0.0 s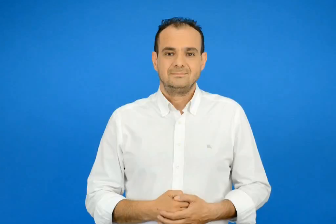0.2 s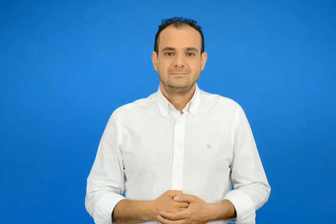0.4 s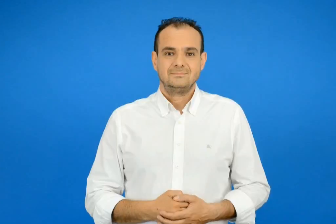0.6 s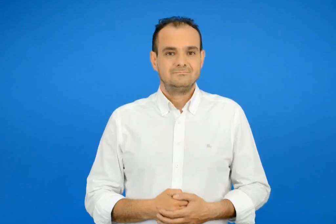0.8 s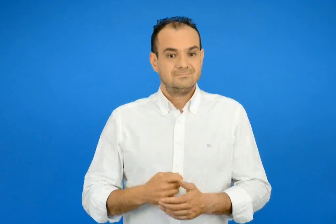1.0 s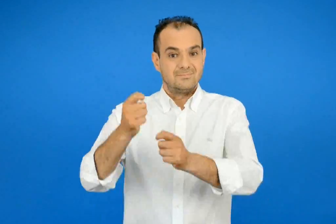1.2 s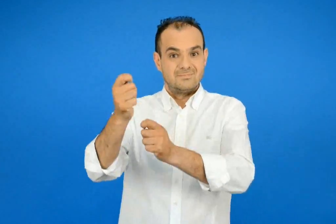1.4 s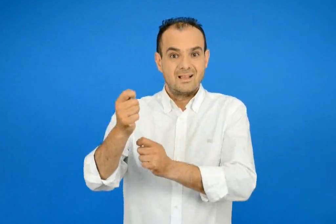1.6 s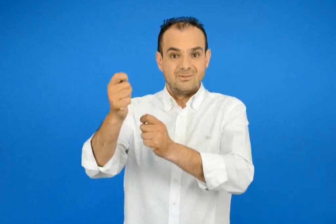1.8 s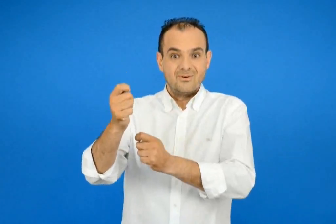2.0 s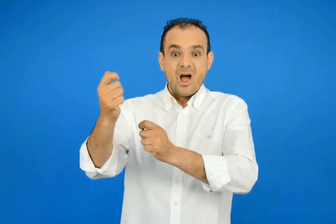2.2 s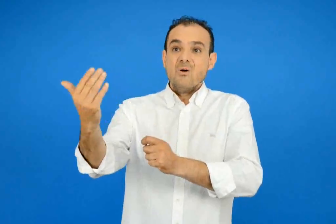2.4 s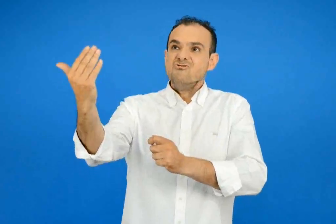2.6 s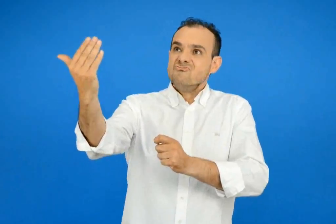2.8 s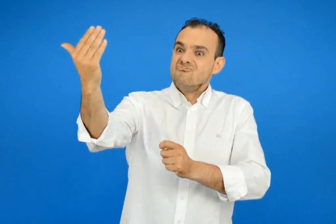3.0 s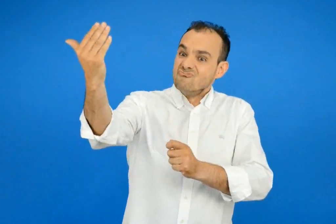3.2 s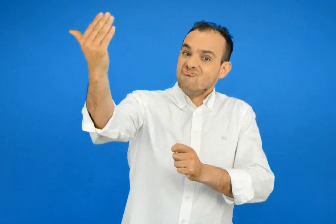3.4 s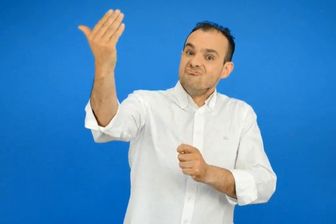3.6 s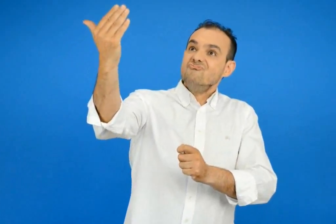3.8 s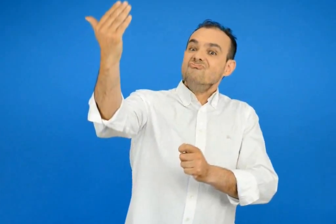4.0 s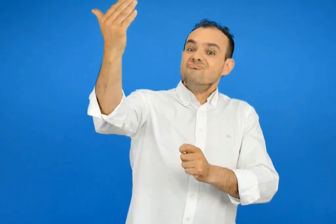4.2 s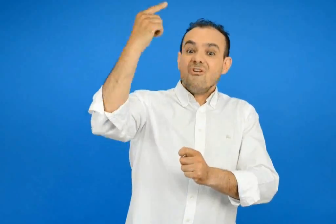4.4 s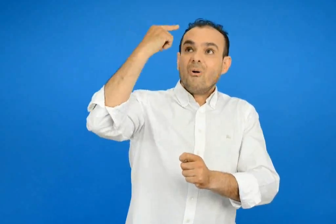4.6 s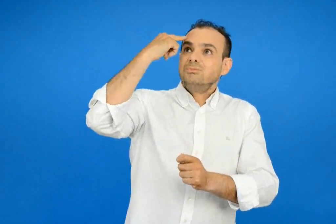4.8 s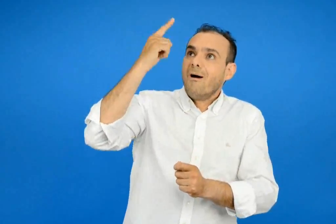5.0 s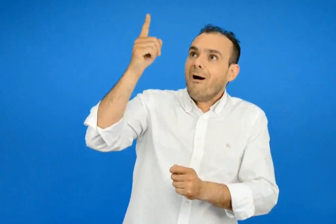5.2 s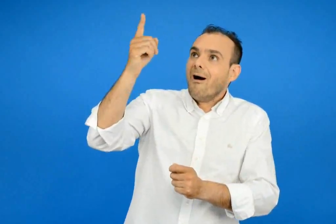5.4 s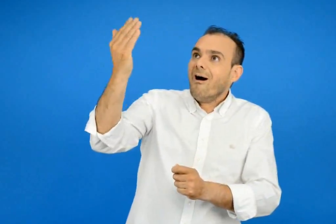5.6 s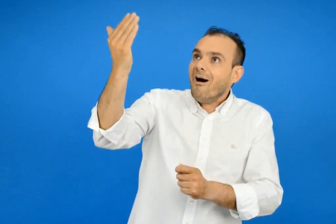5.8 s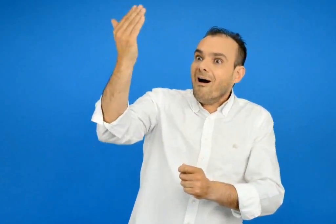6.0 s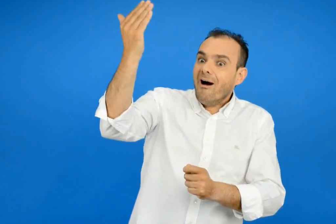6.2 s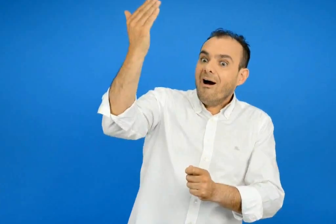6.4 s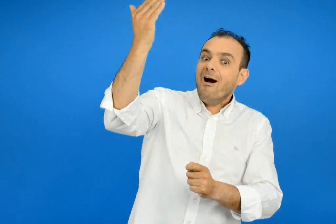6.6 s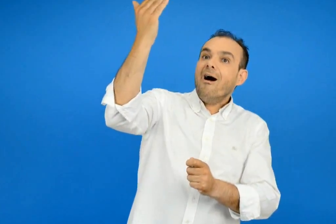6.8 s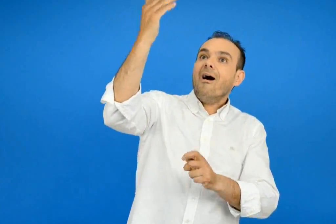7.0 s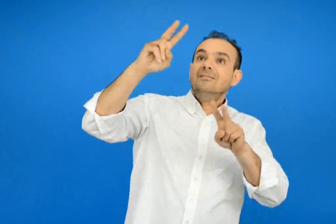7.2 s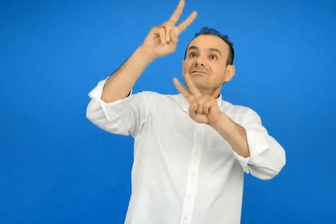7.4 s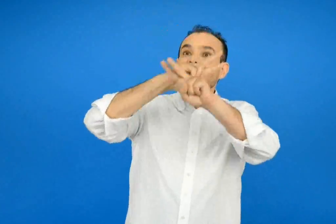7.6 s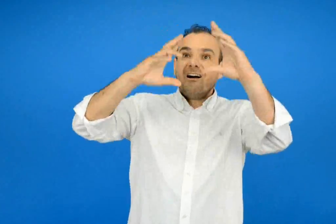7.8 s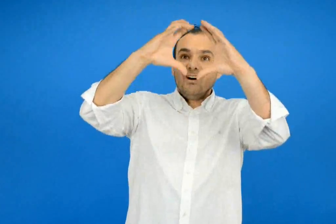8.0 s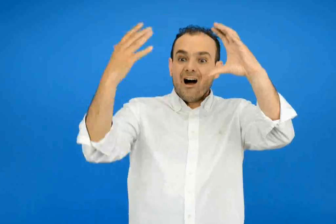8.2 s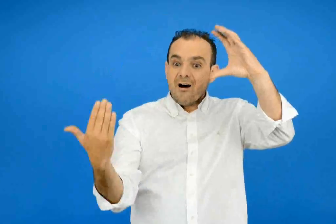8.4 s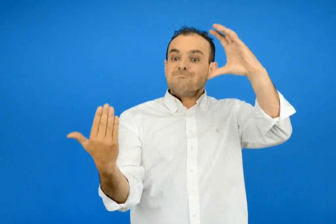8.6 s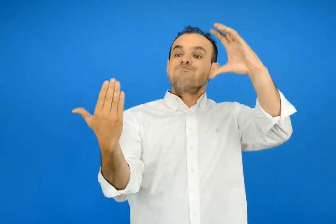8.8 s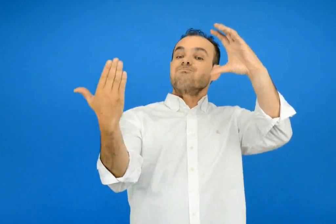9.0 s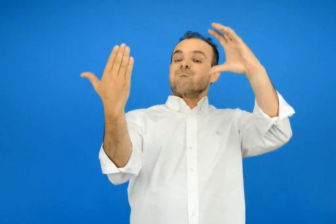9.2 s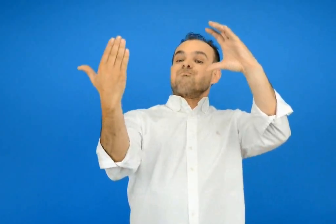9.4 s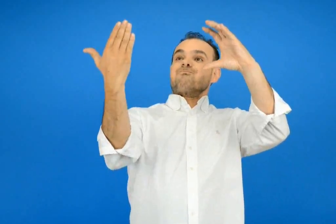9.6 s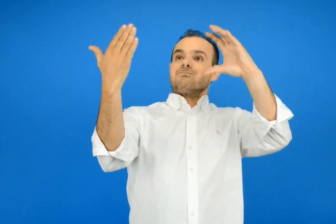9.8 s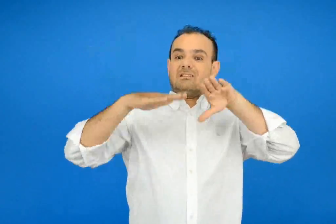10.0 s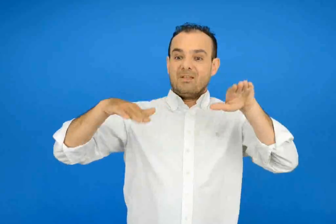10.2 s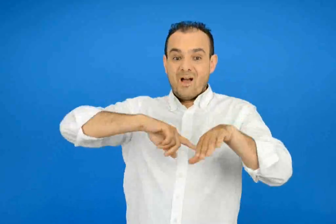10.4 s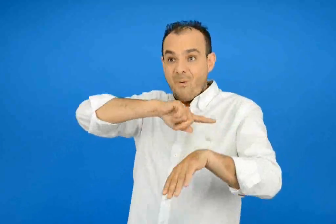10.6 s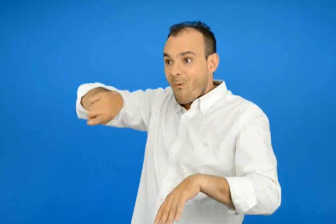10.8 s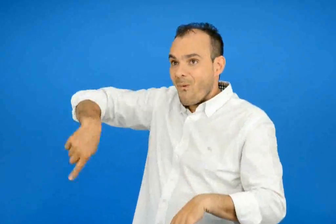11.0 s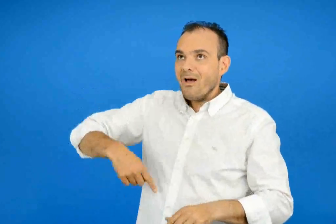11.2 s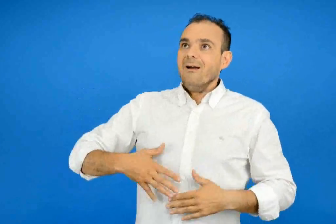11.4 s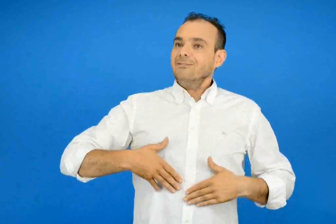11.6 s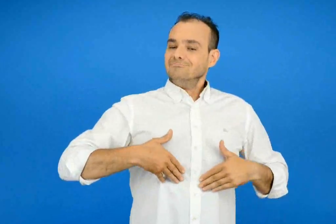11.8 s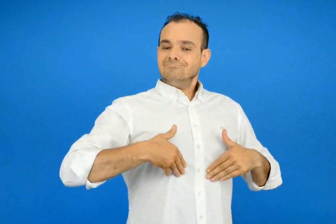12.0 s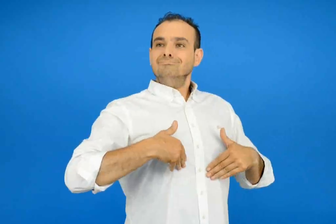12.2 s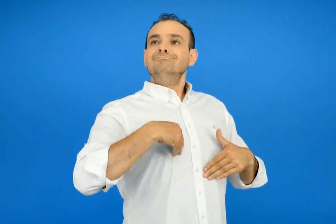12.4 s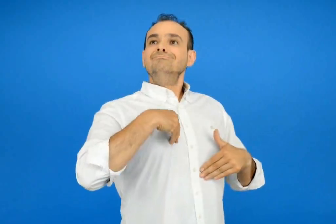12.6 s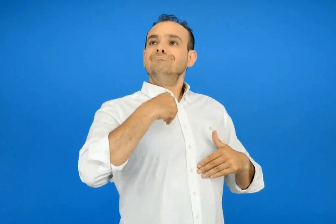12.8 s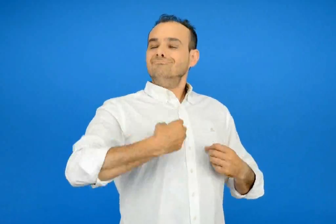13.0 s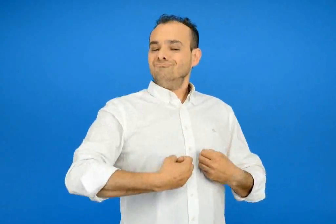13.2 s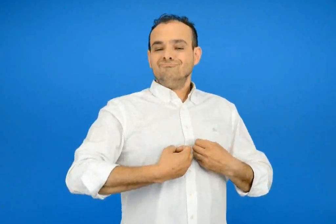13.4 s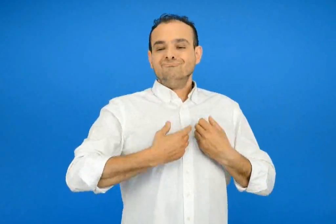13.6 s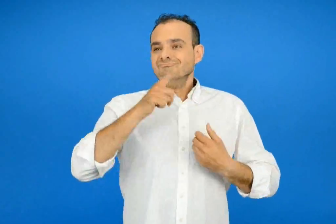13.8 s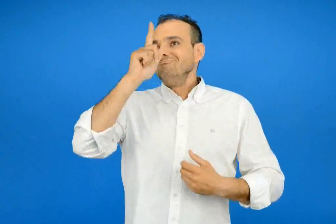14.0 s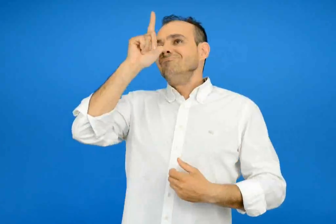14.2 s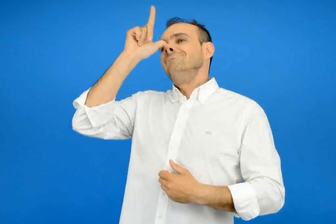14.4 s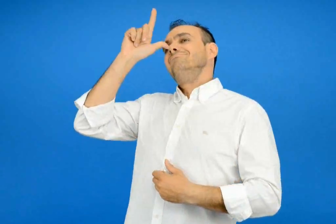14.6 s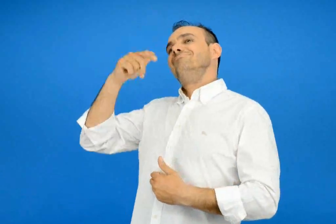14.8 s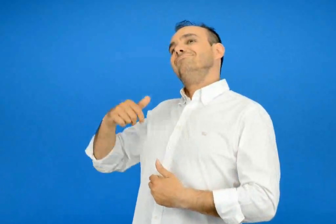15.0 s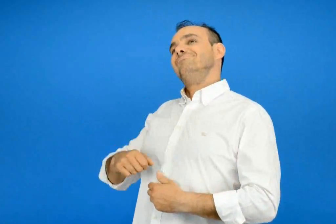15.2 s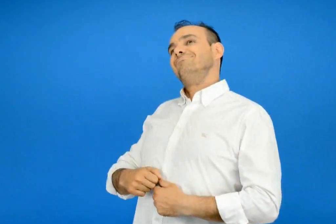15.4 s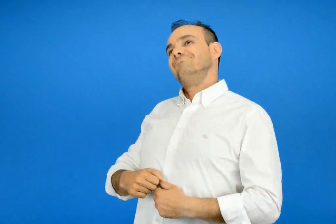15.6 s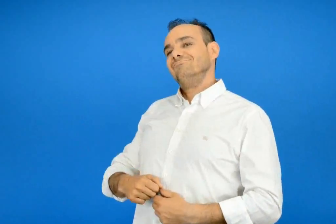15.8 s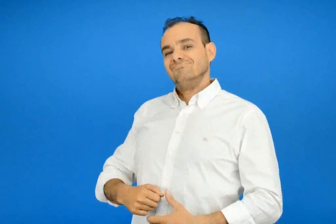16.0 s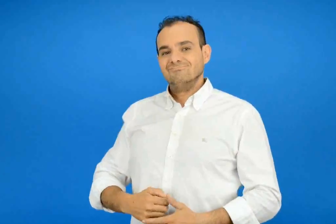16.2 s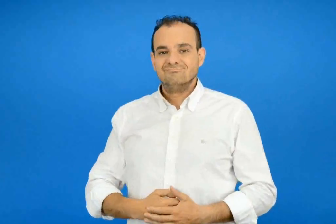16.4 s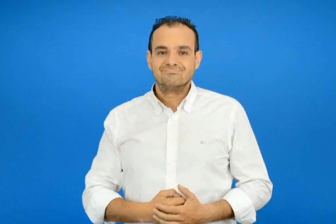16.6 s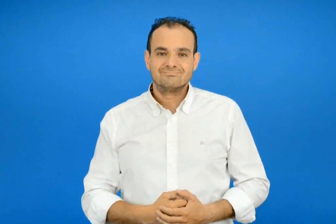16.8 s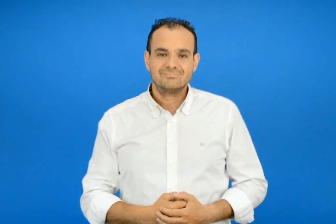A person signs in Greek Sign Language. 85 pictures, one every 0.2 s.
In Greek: όλο και πιο πολύ κερδίζει ύψος θαρρείς και πάει να συναντήσει τα σύννεφα τα παιδιά τον καμαρώνουν με ενθουσιασμό και υπερηφάνεια
